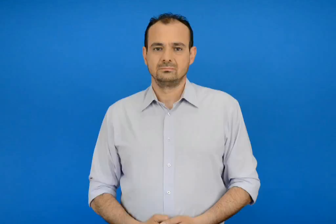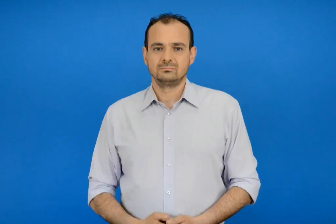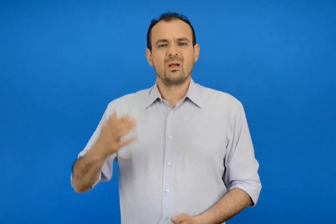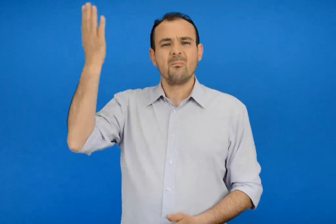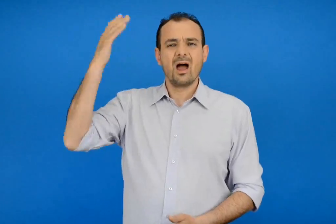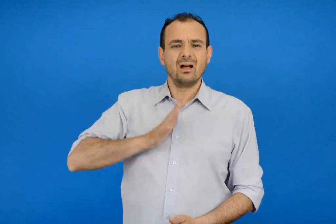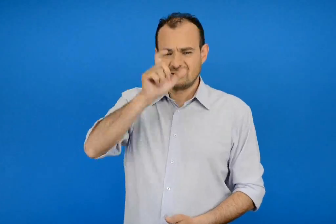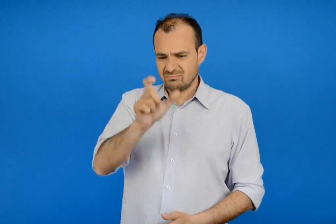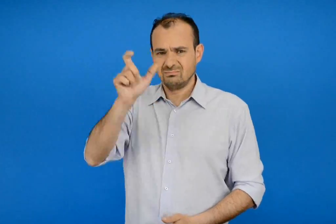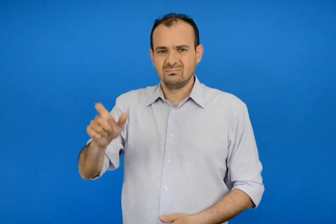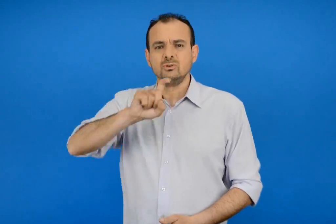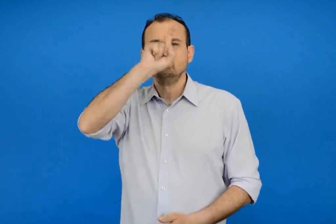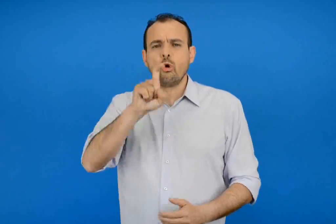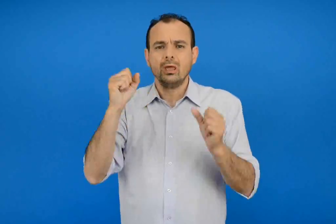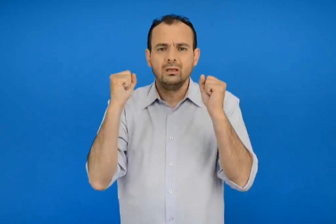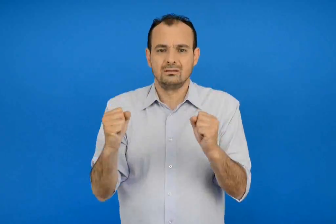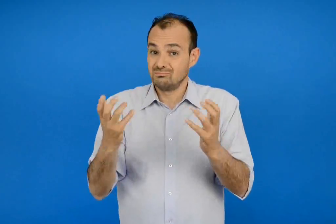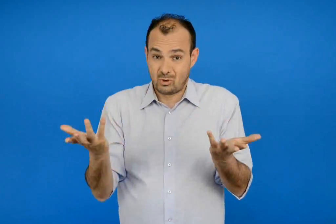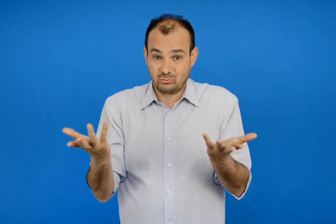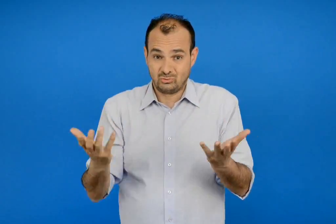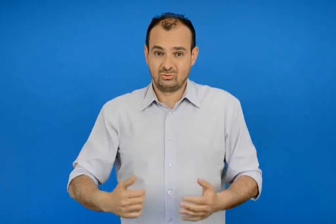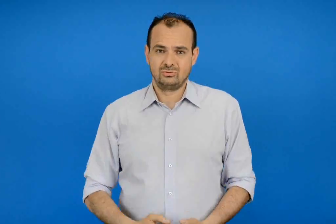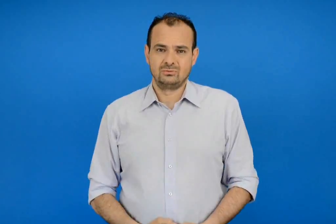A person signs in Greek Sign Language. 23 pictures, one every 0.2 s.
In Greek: πως ζούσαν οι παλιοί ;
